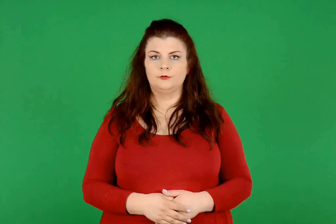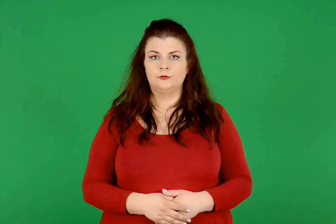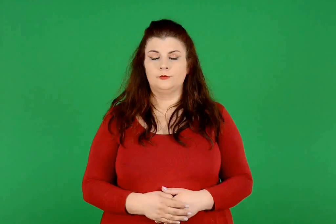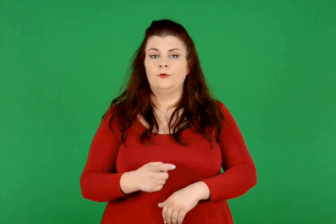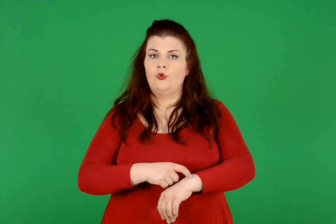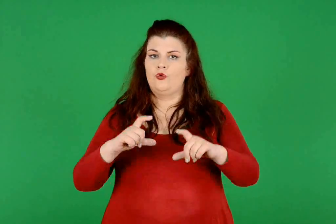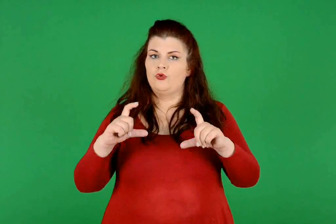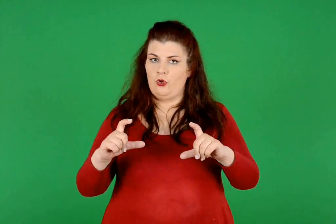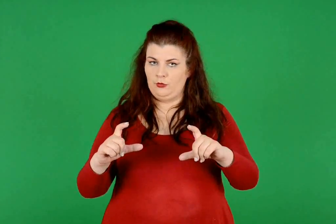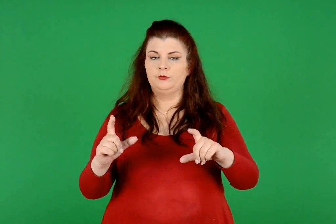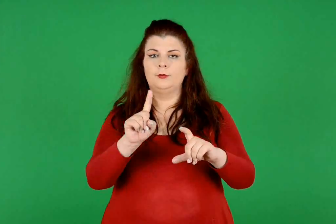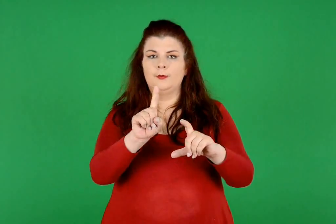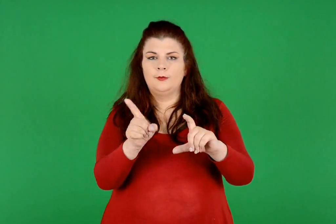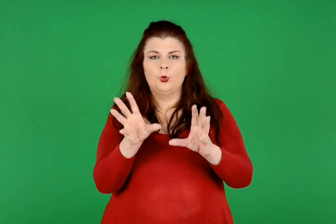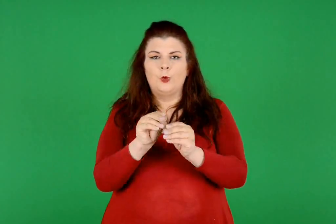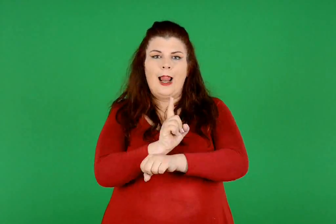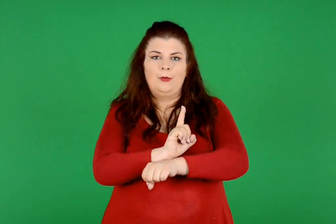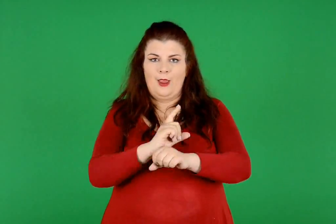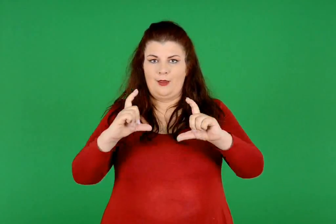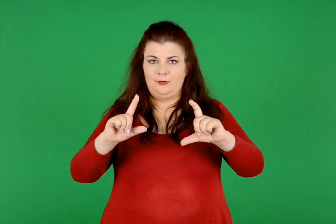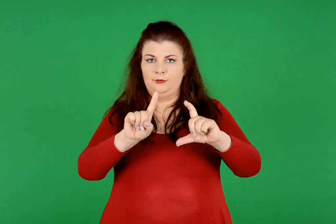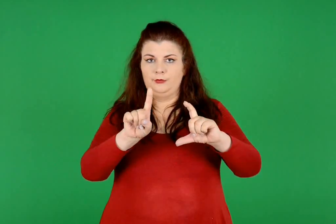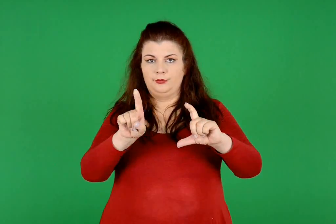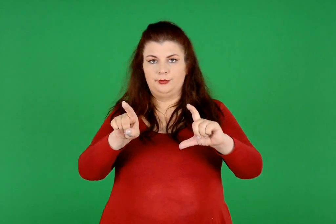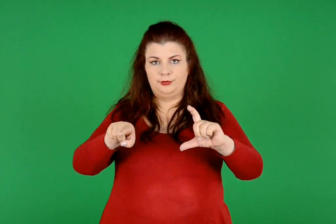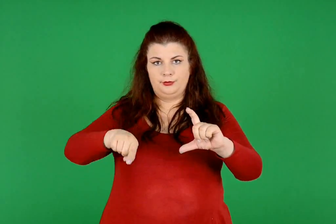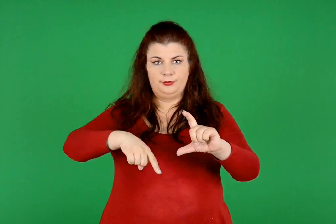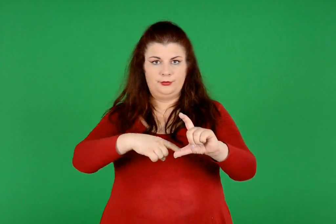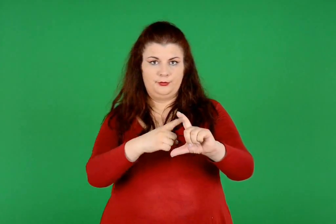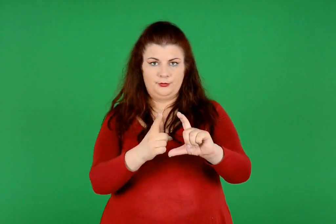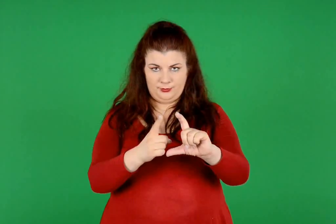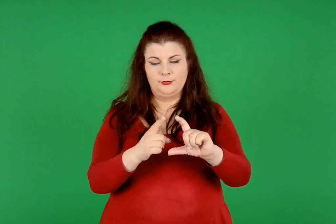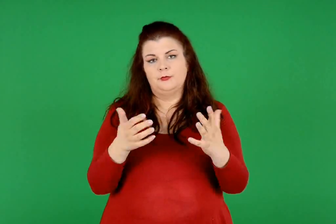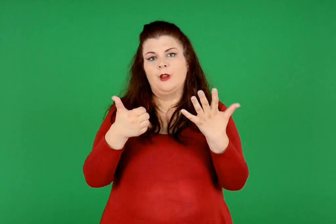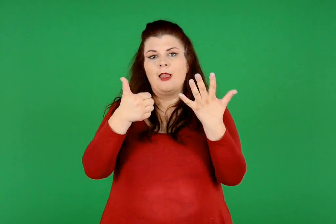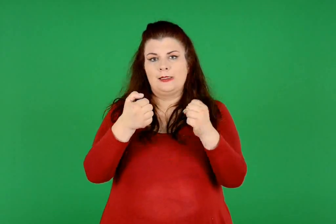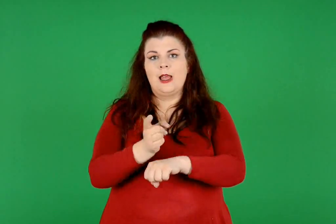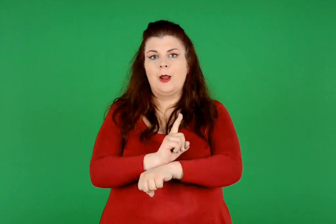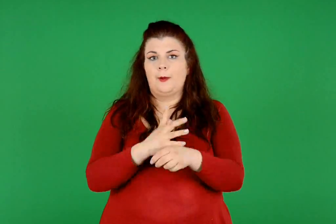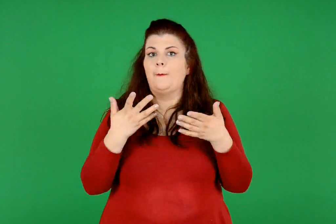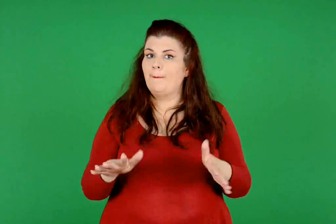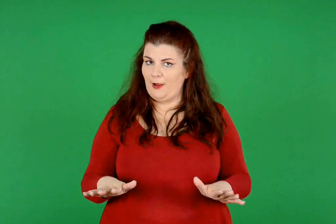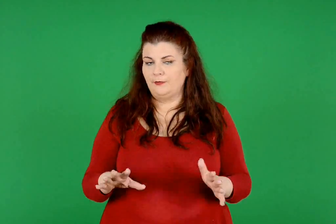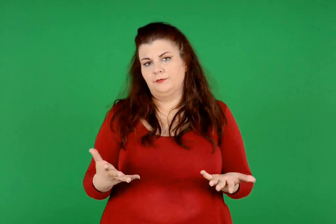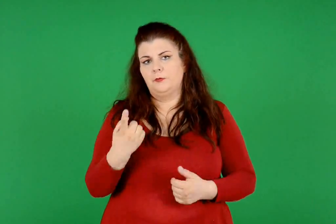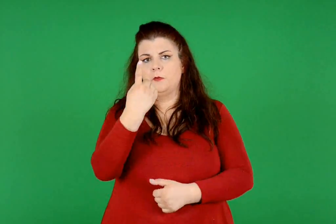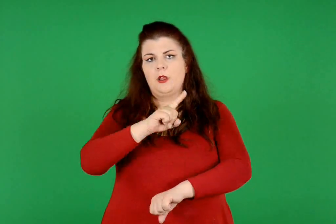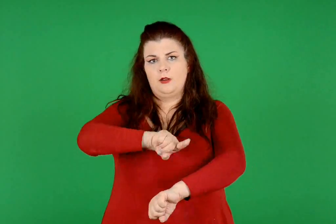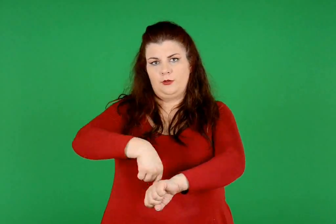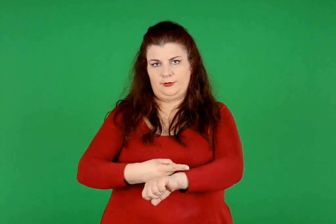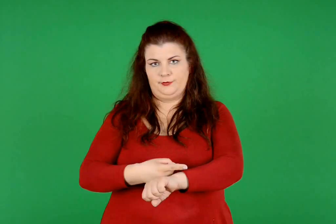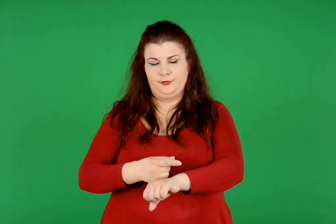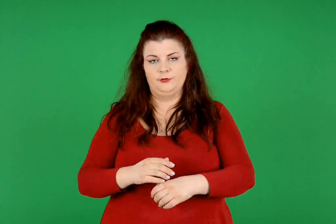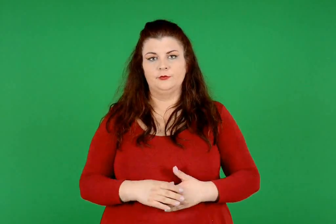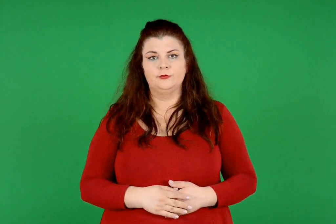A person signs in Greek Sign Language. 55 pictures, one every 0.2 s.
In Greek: όταν ο λεπτοδείκτης κάνει έναν ολόκληρο κύκλο , περνά μια ώρα , δηλαδή 60 λεπτά
